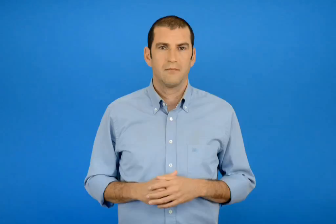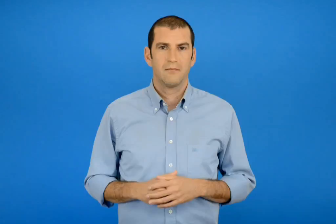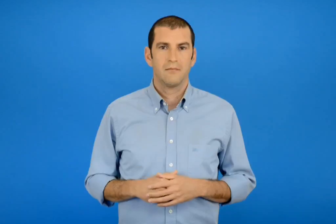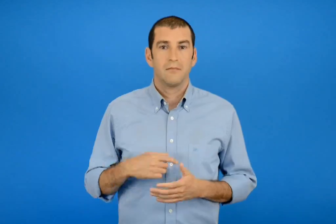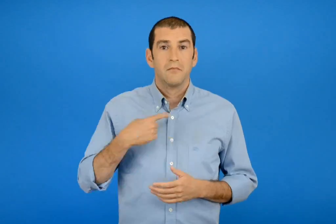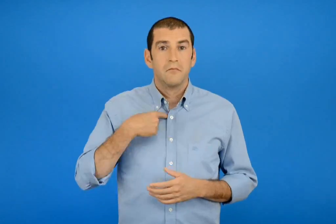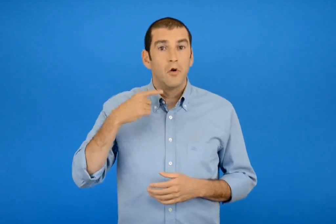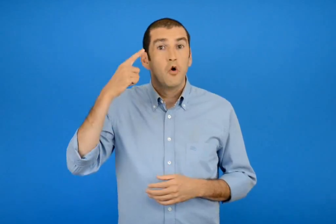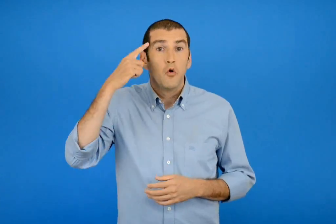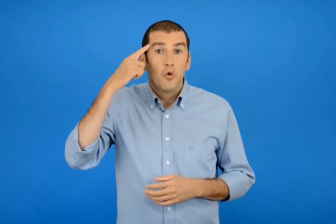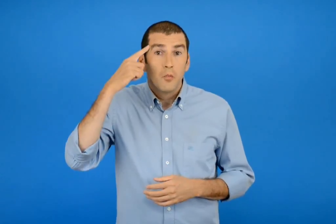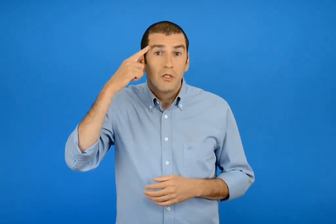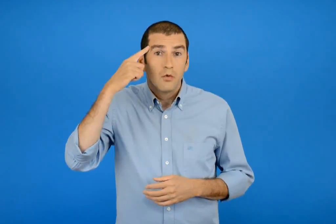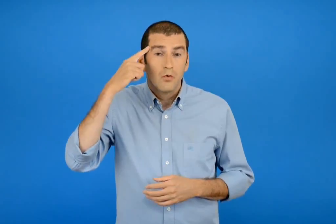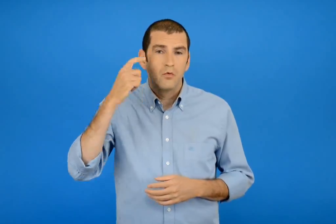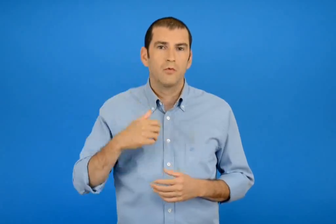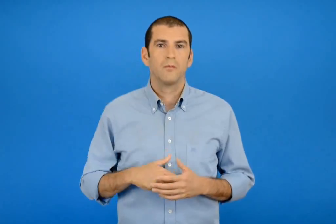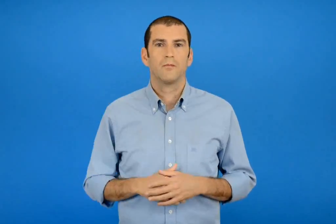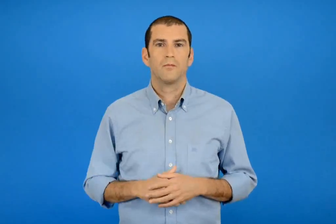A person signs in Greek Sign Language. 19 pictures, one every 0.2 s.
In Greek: νομίζω
